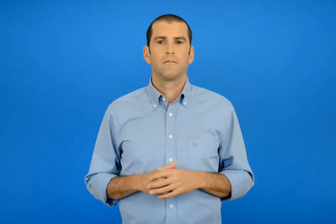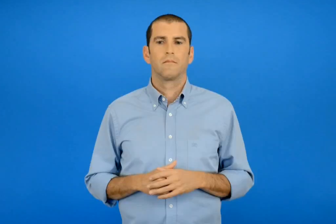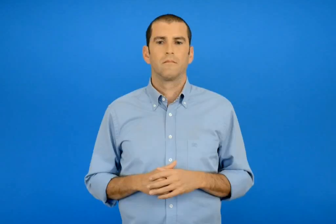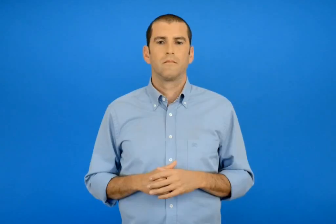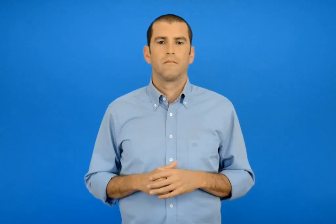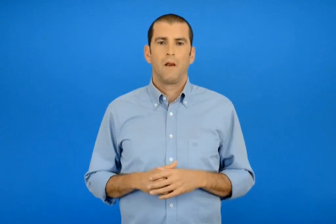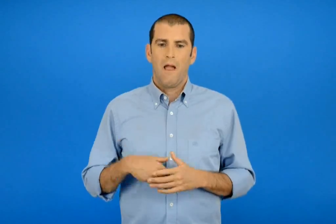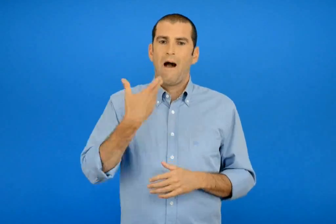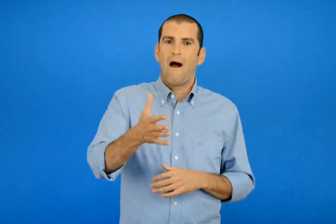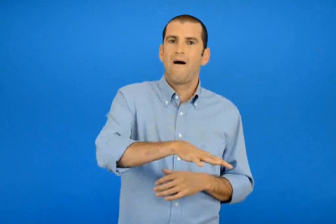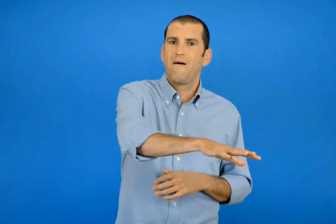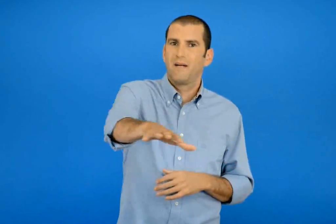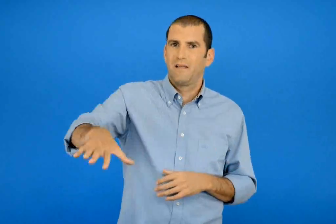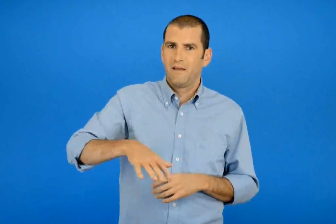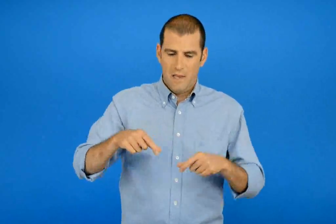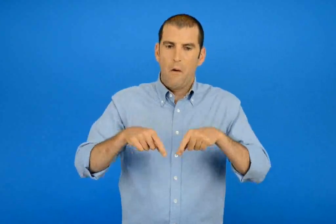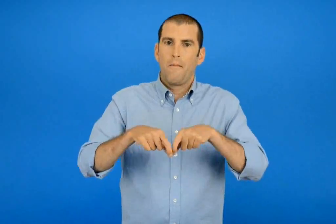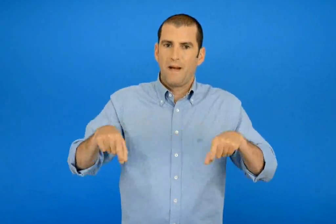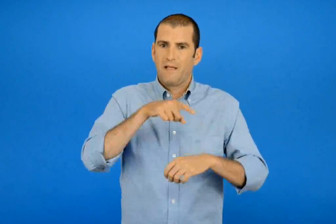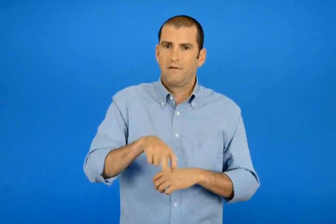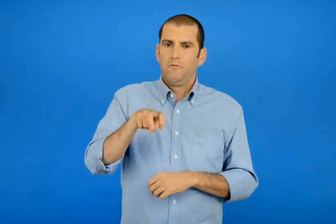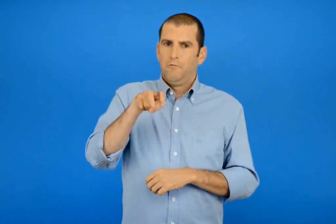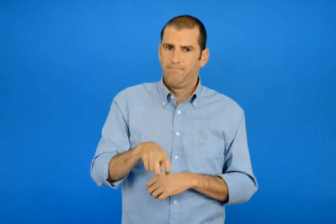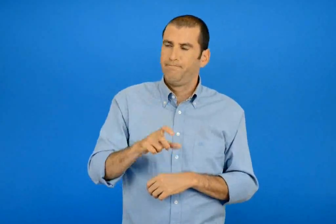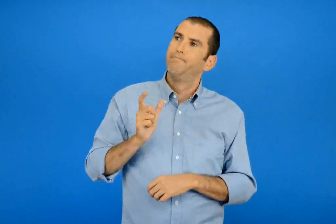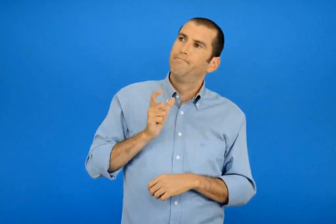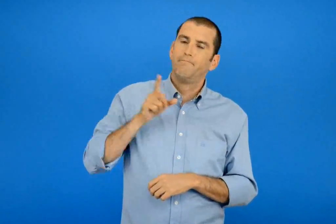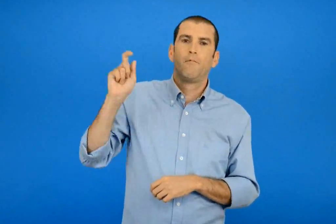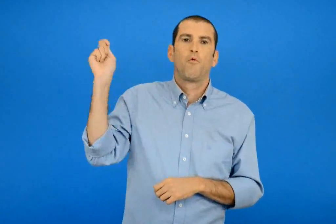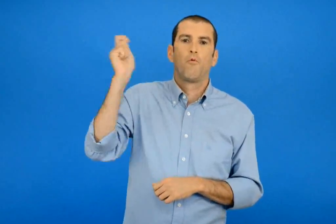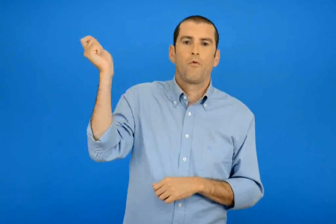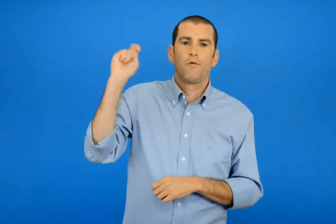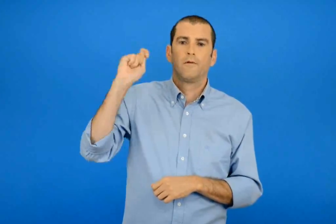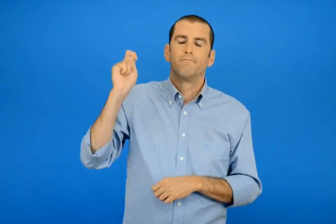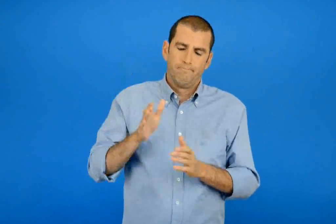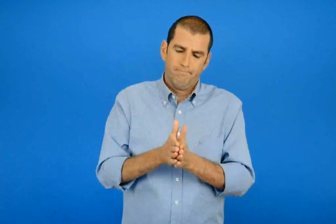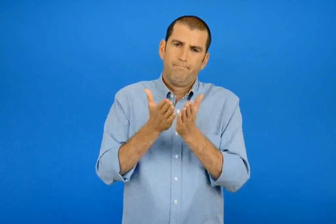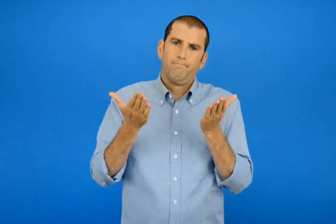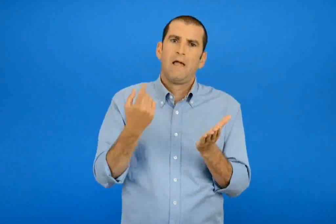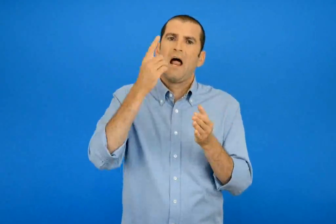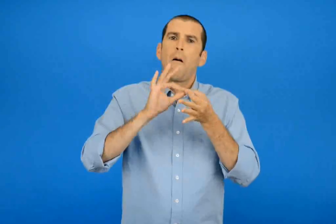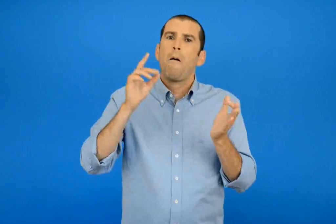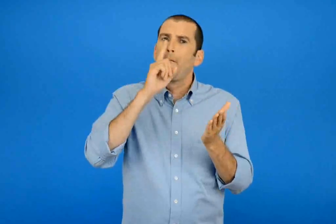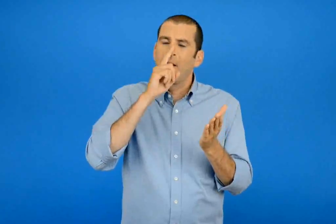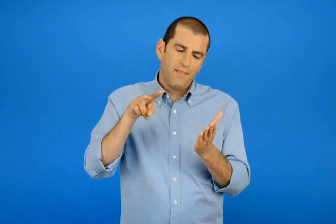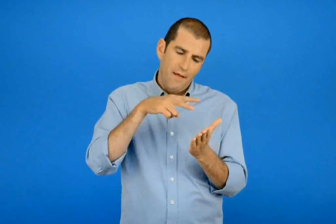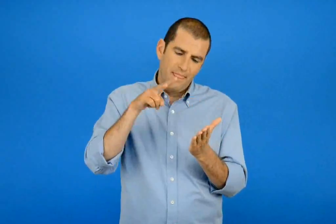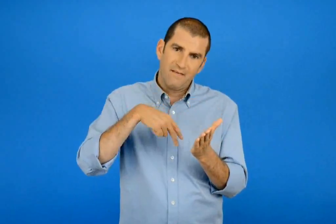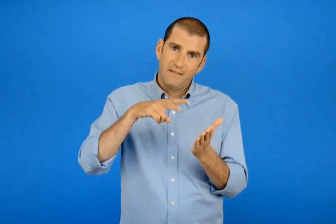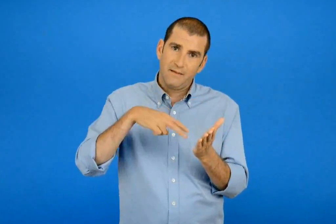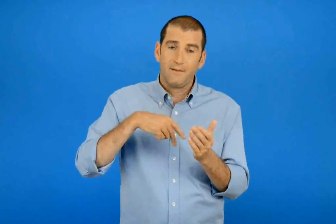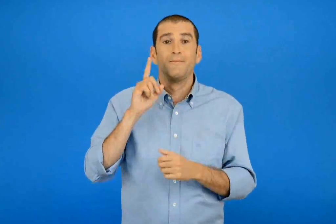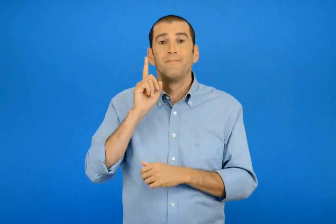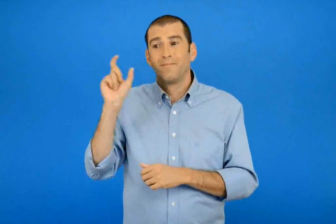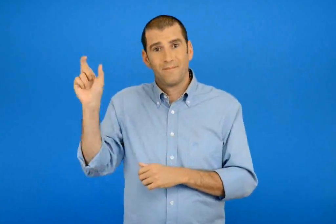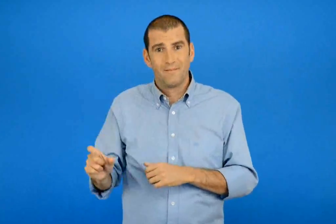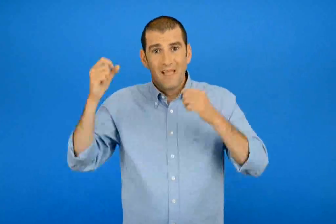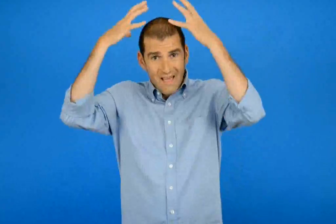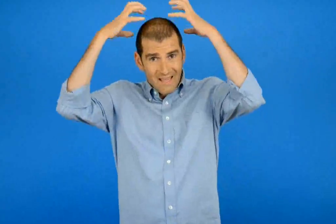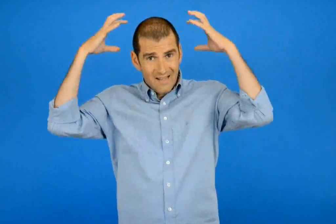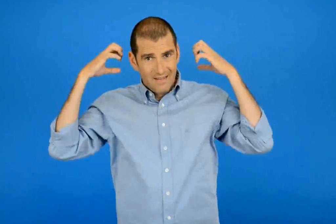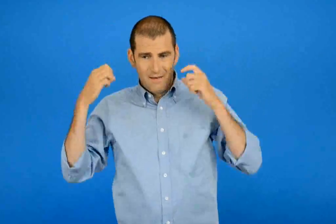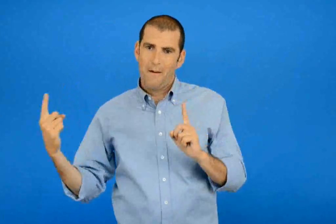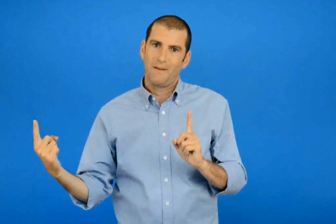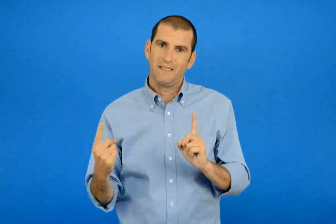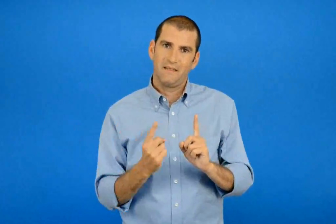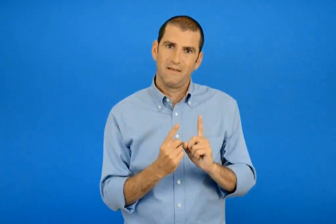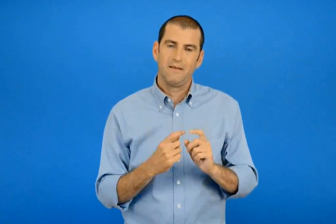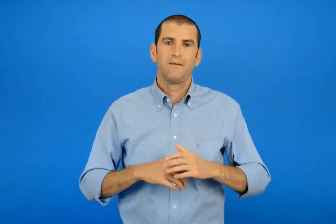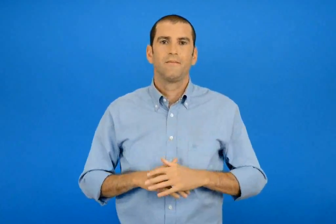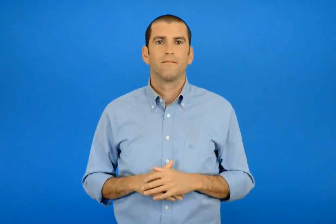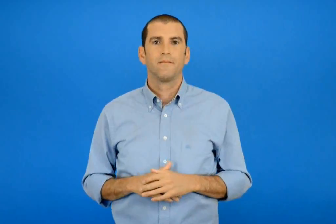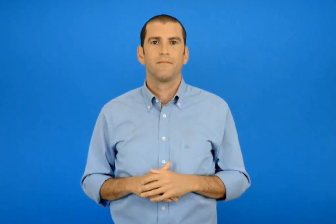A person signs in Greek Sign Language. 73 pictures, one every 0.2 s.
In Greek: περιμένοντας να χτυπήσει το κουδούνι κάθεται στο παγκάκι της αυλής και διαβάζει ένα παραμύθι η γαληνή την πλησιάζει
